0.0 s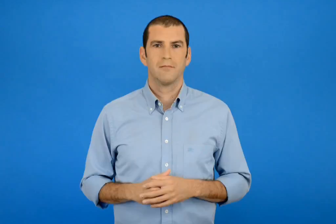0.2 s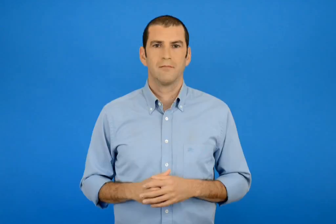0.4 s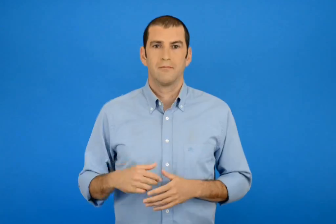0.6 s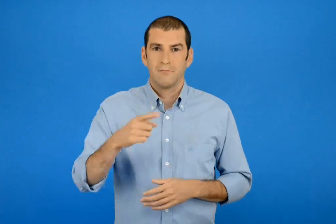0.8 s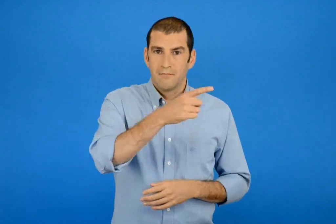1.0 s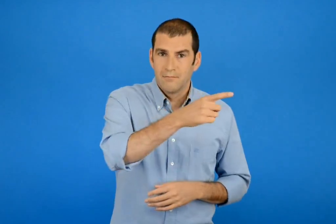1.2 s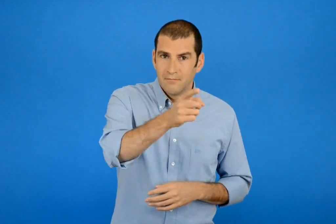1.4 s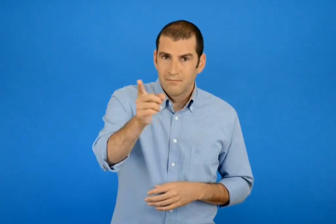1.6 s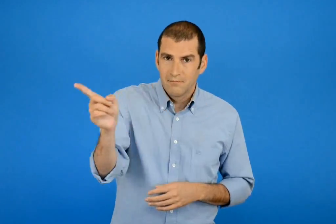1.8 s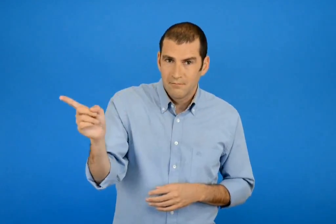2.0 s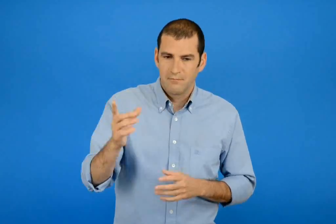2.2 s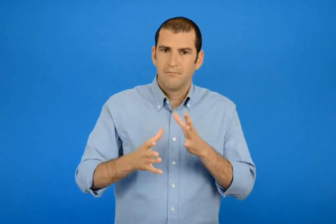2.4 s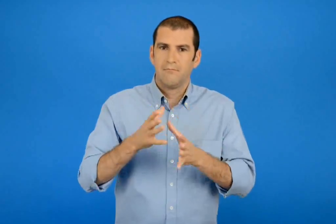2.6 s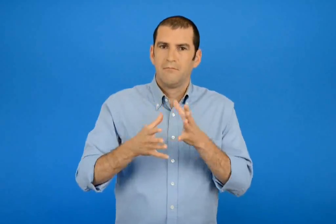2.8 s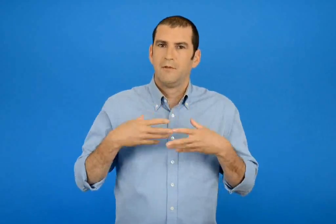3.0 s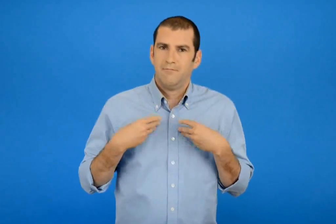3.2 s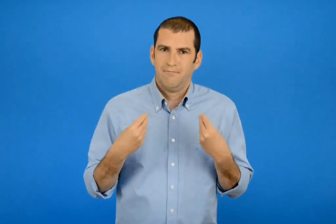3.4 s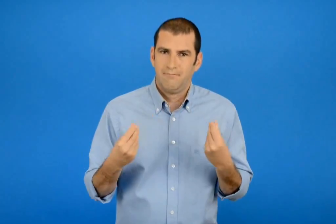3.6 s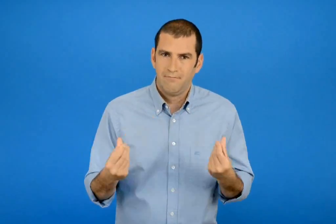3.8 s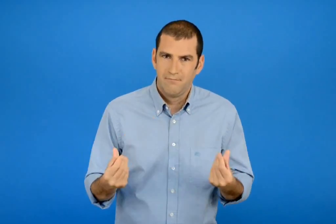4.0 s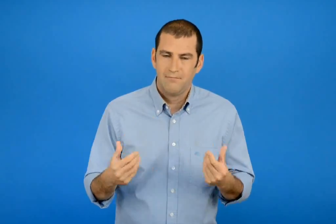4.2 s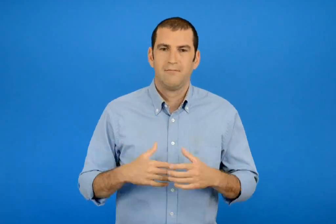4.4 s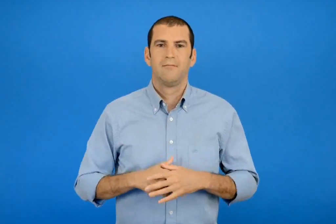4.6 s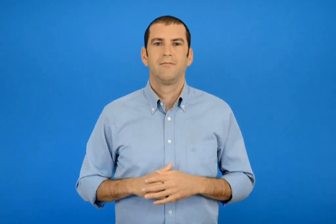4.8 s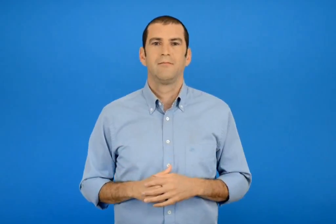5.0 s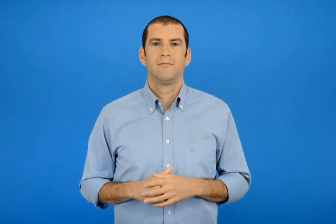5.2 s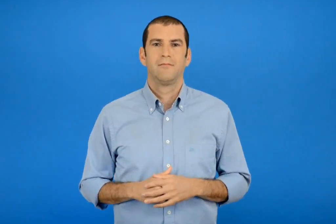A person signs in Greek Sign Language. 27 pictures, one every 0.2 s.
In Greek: με το σεις και το σας
